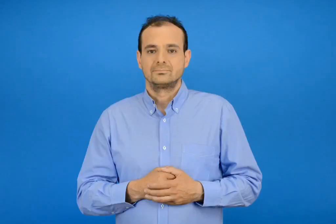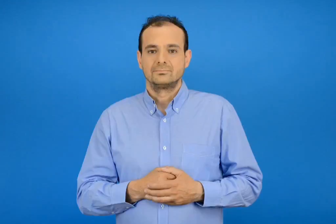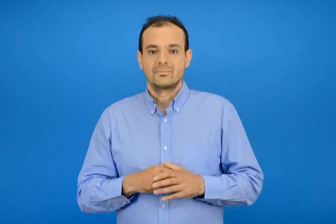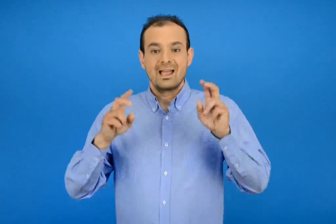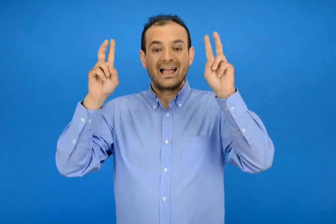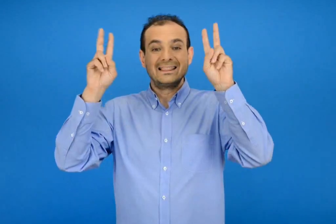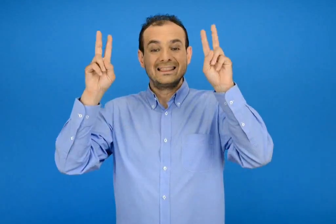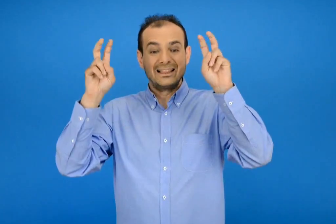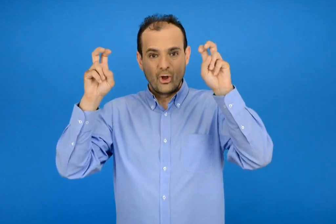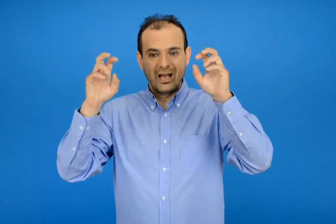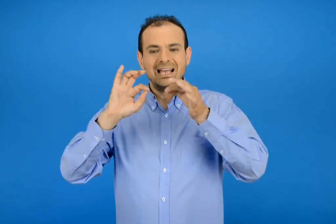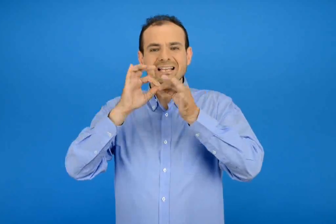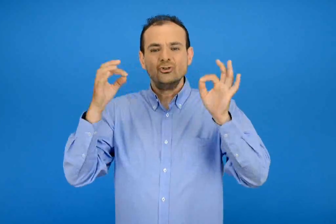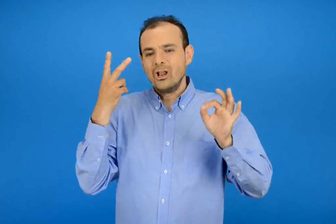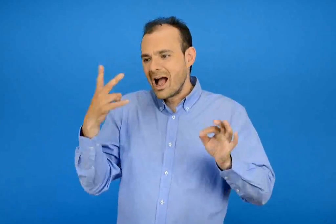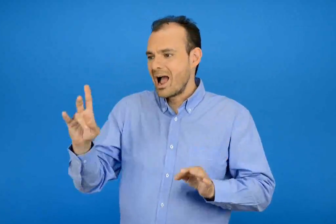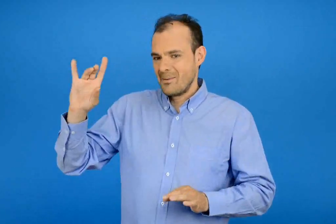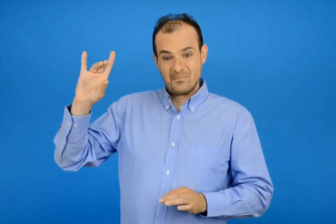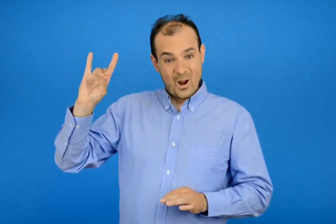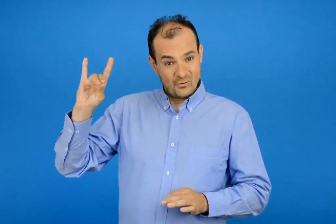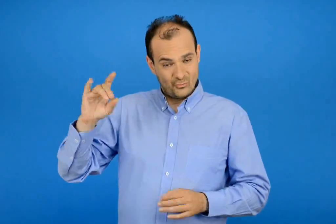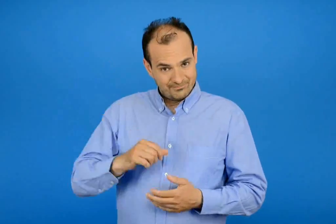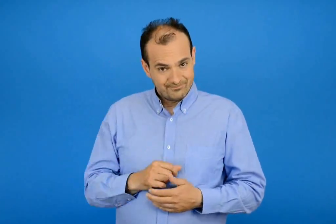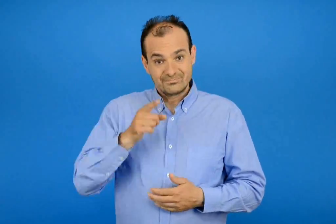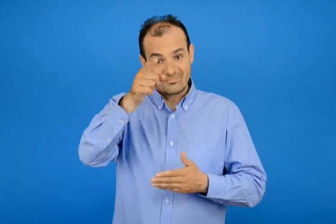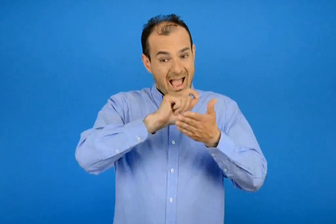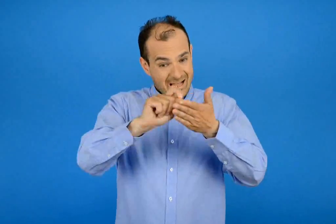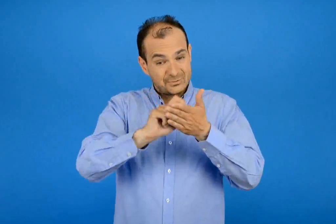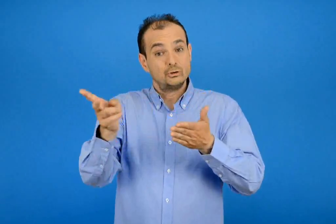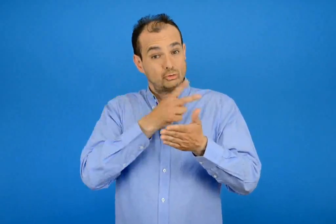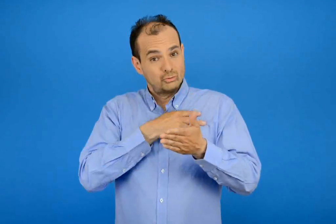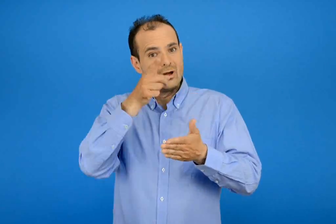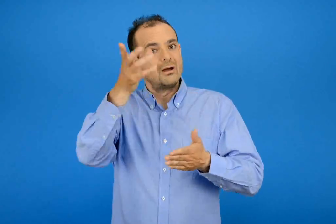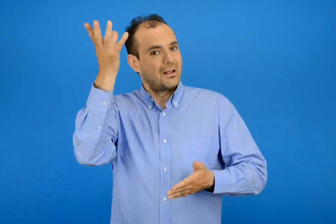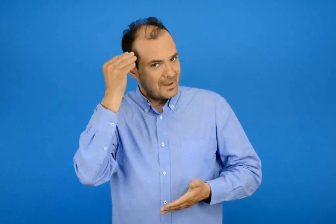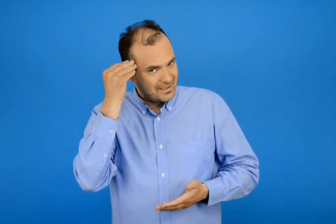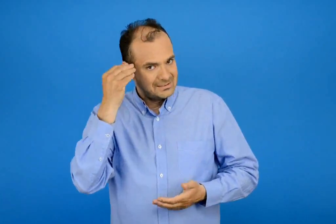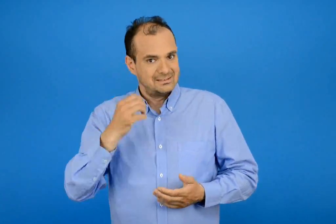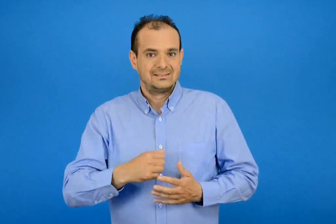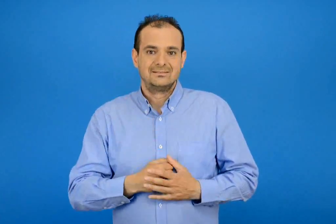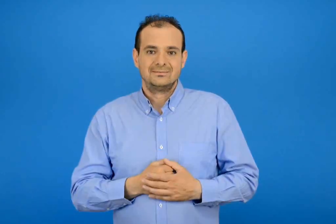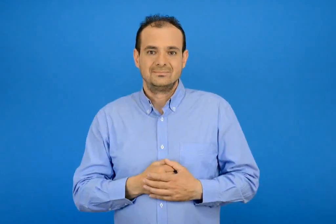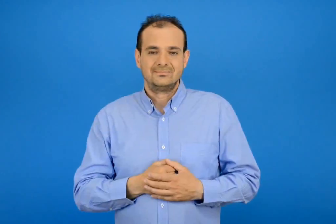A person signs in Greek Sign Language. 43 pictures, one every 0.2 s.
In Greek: μαθέ να γράφεις σωστά τον τίτλο της ιστορίας του μολυβιού
